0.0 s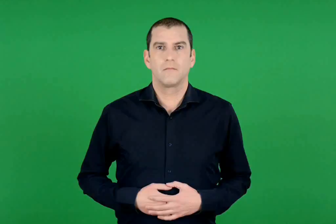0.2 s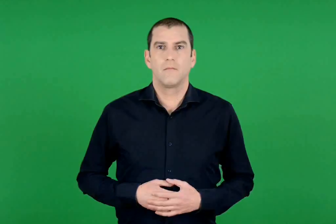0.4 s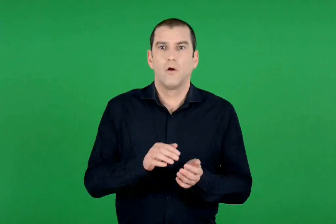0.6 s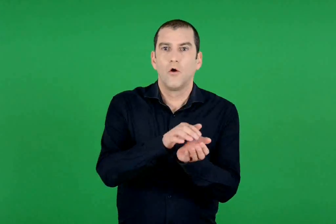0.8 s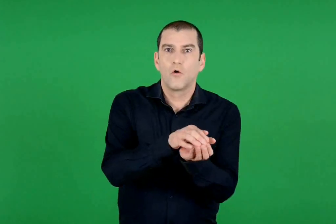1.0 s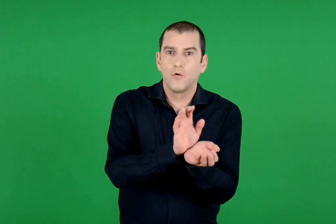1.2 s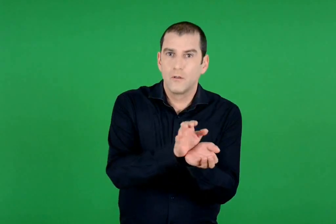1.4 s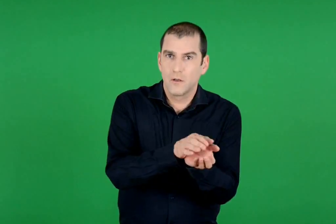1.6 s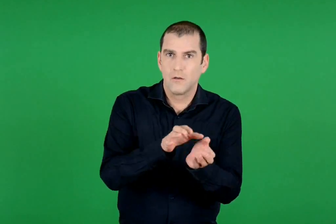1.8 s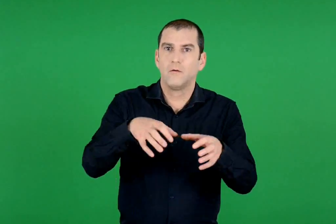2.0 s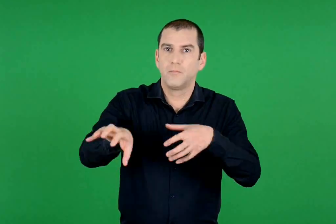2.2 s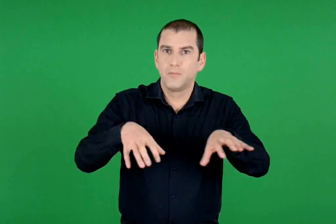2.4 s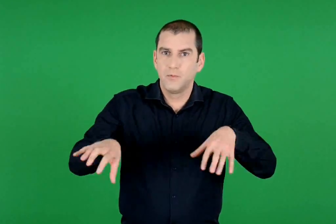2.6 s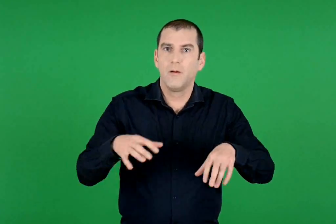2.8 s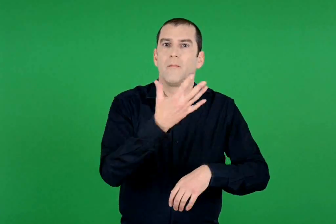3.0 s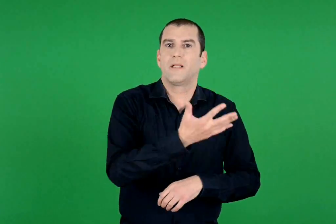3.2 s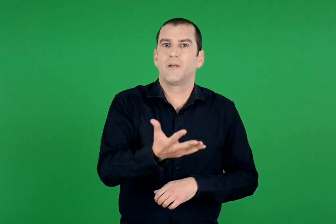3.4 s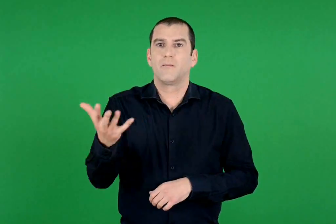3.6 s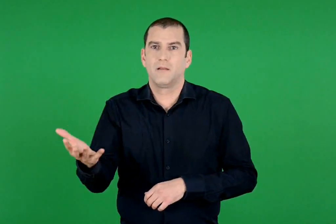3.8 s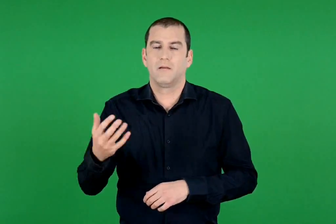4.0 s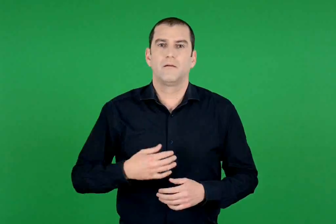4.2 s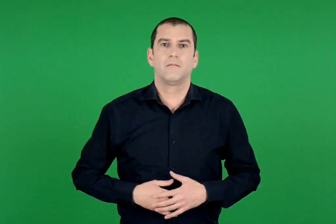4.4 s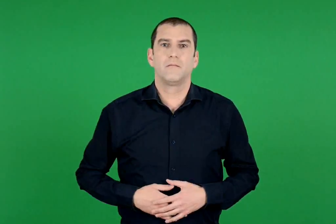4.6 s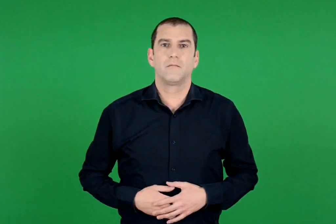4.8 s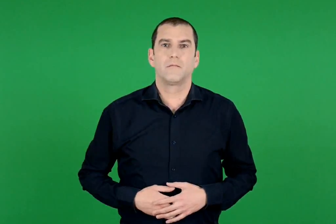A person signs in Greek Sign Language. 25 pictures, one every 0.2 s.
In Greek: κοχύλια χωρισμένα σε πεντάδες
